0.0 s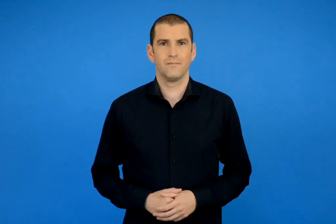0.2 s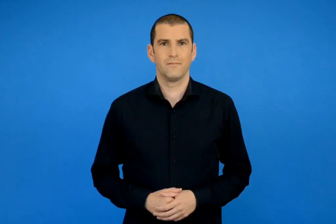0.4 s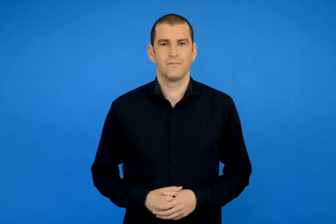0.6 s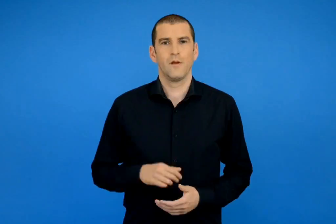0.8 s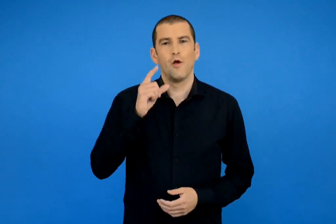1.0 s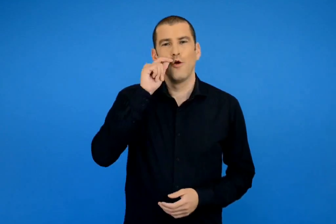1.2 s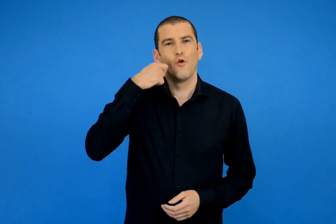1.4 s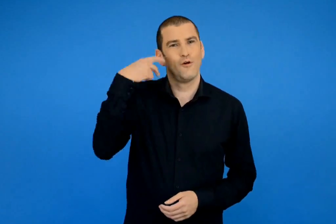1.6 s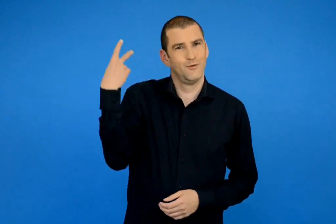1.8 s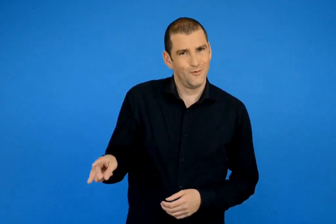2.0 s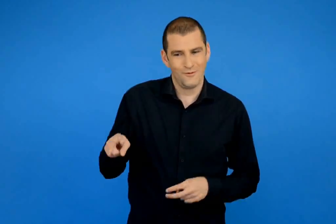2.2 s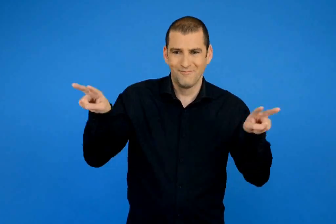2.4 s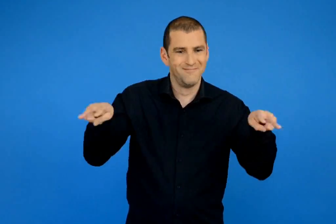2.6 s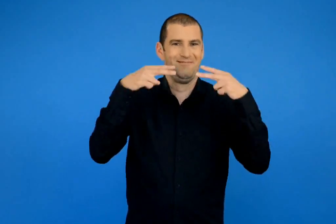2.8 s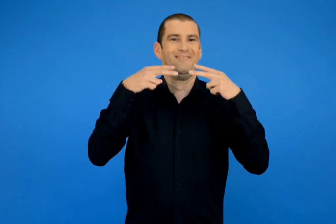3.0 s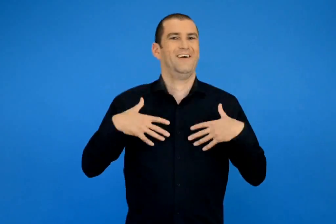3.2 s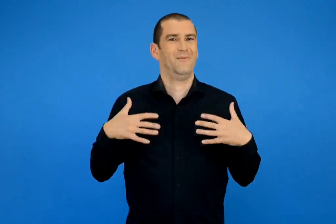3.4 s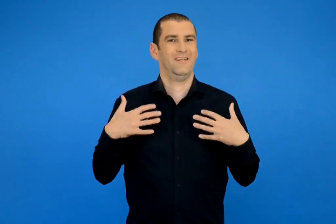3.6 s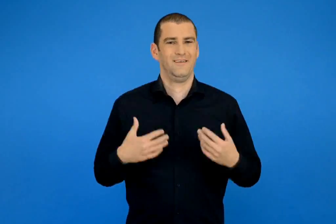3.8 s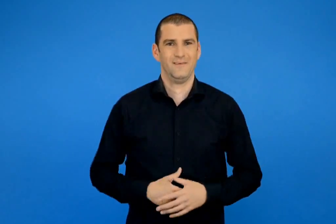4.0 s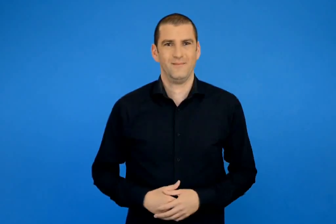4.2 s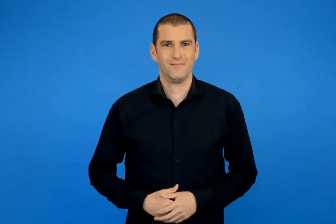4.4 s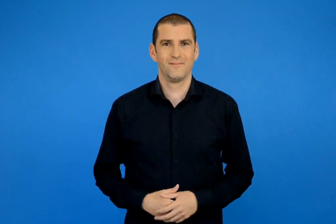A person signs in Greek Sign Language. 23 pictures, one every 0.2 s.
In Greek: οι γονείς του κοιτάχτηκαν στα ματιά χαρούμενοι
